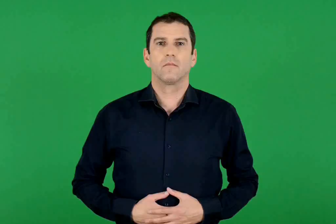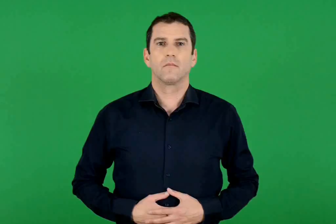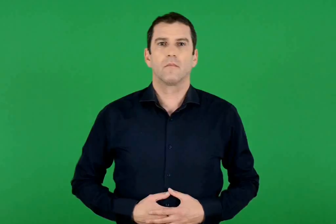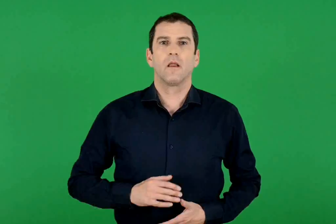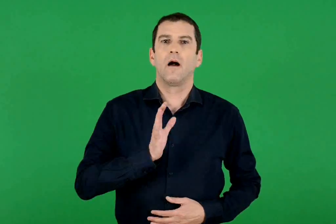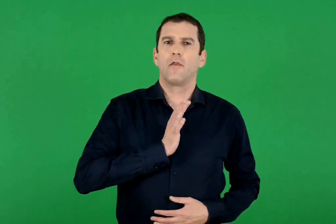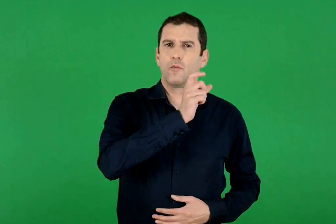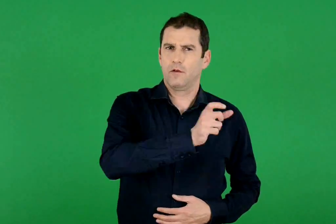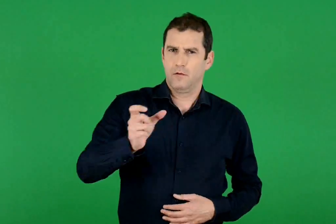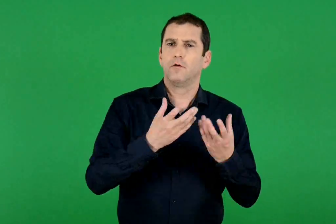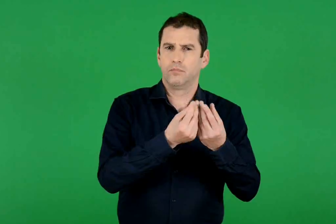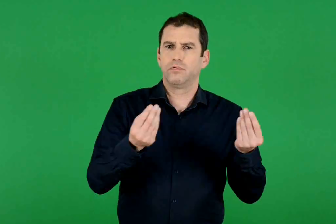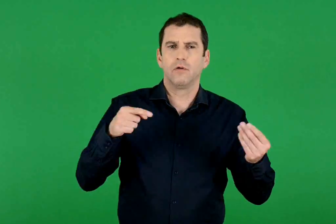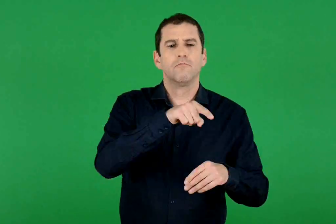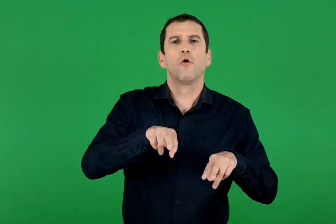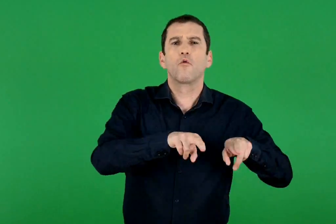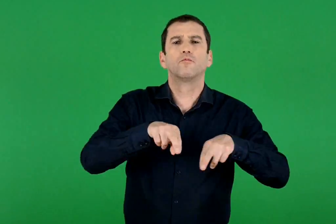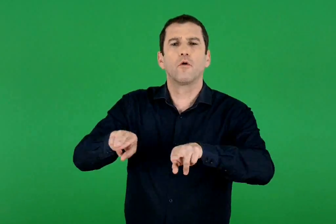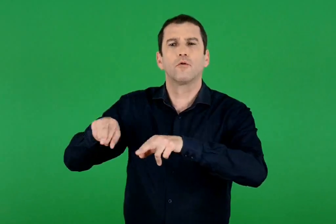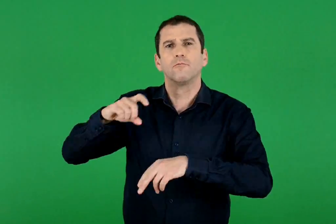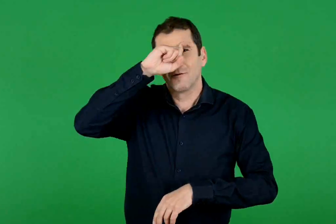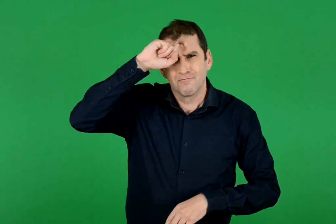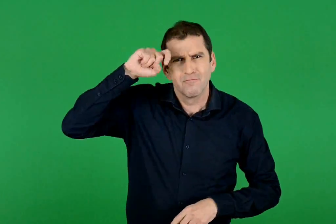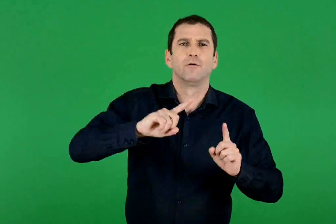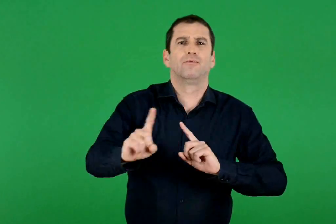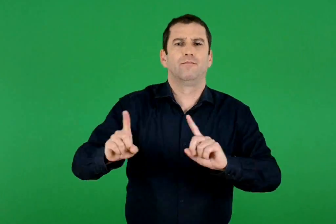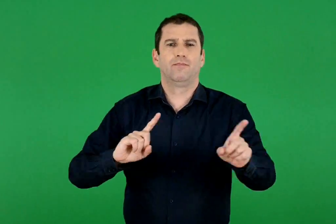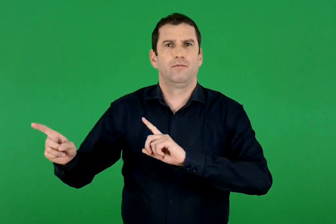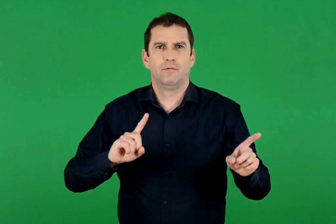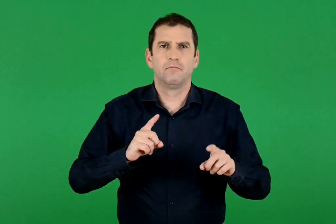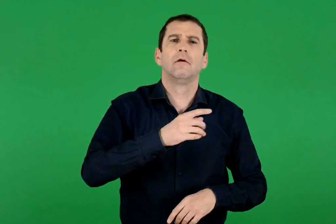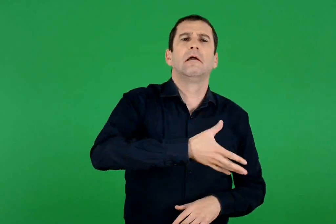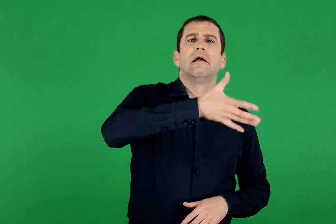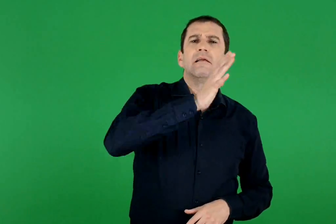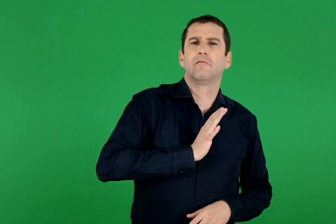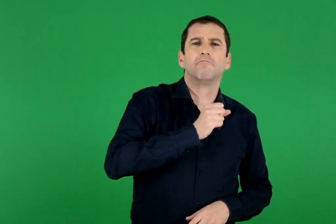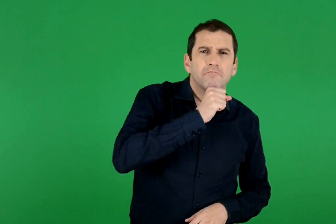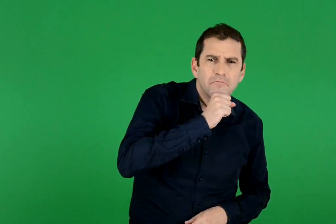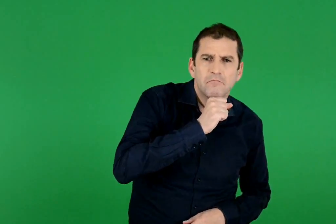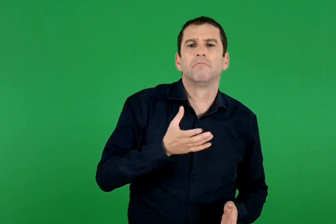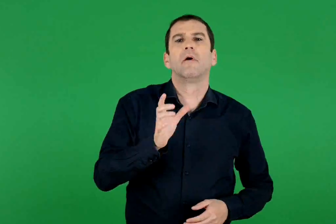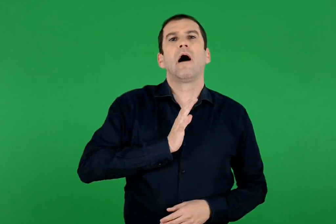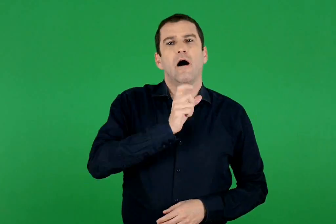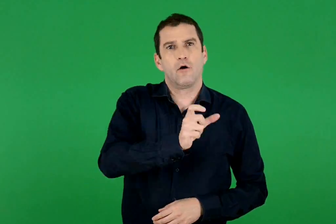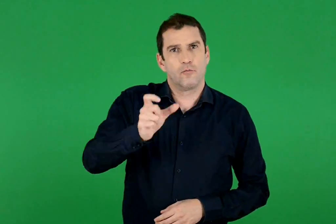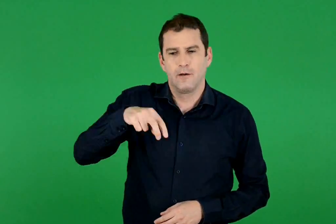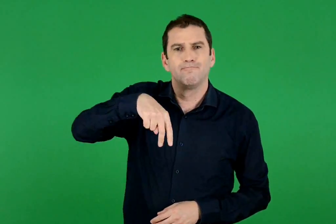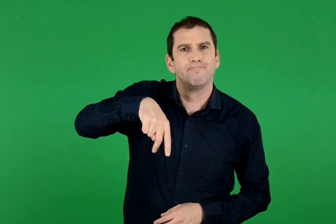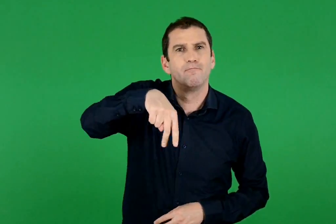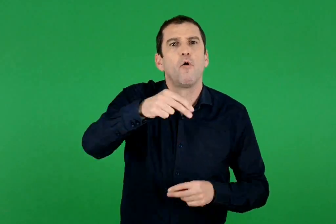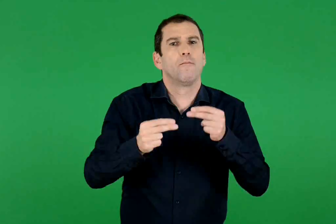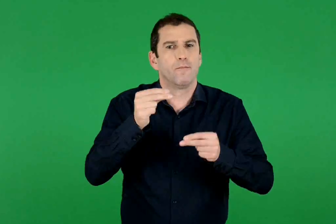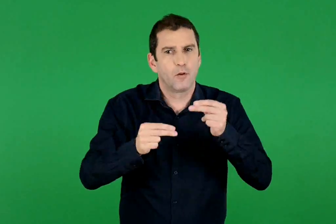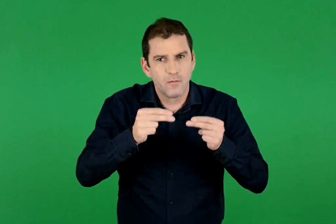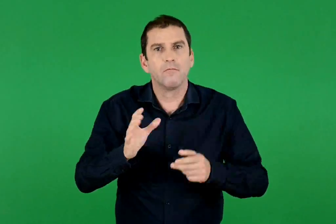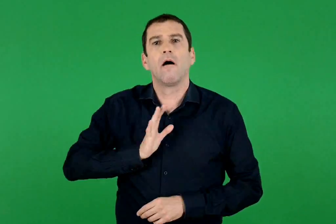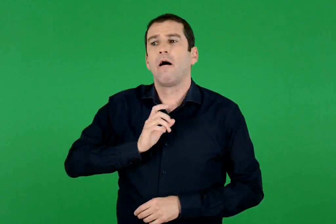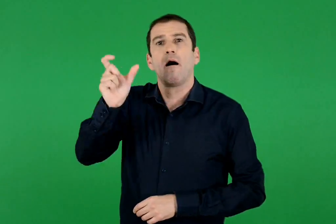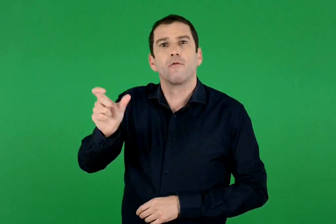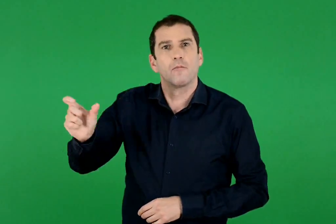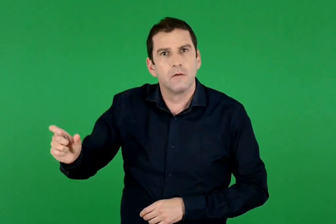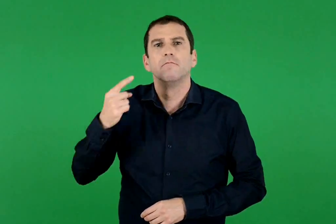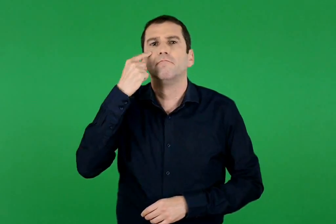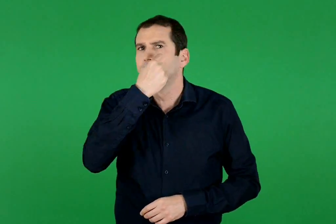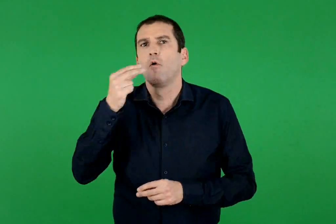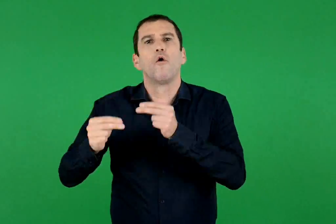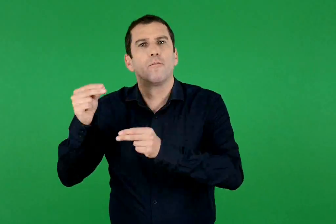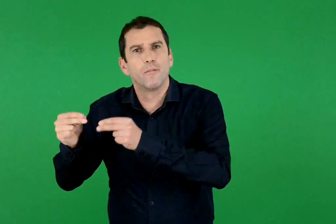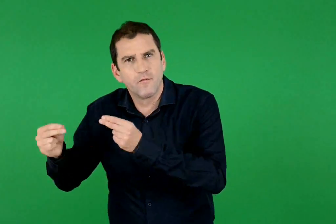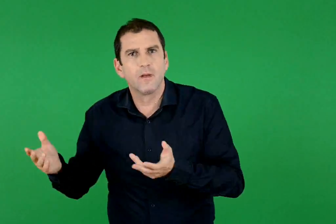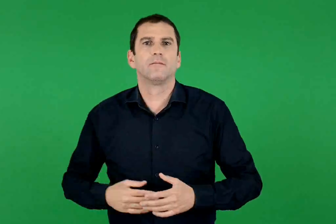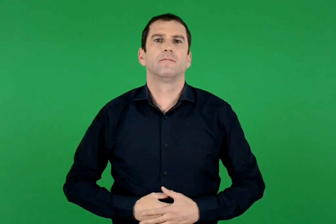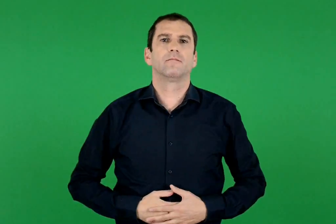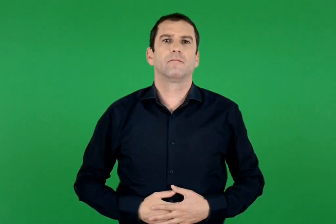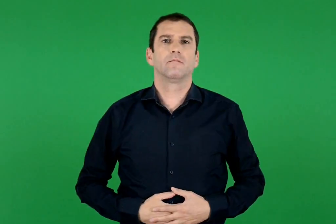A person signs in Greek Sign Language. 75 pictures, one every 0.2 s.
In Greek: πολλοί άνθρωποι δυσκολεύονται να μετακινηθούν στους δρόμους ηλικιωμένοι , άτομα με κινητικά προβλήματα , άνθρωποι με προβλήματα στην όραση
